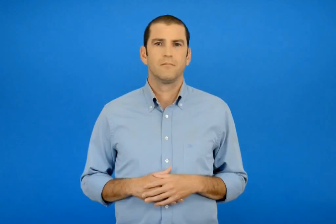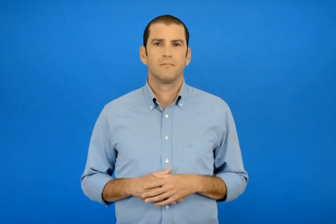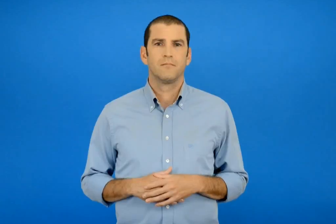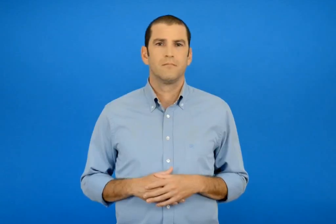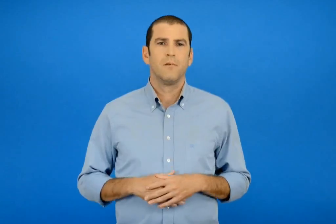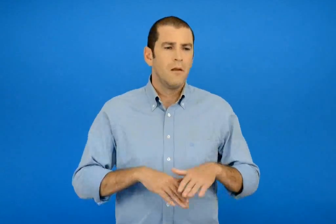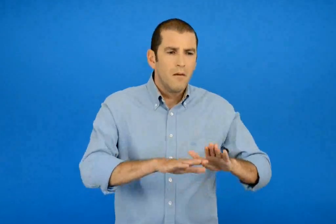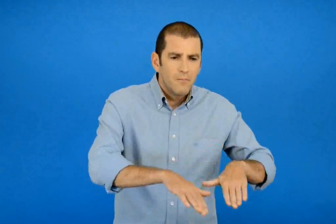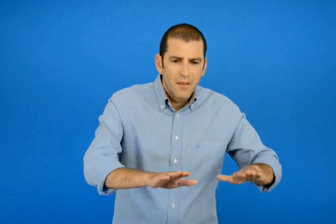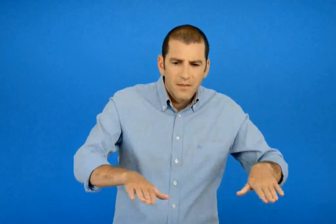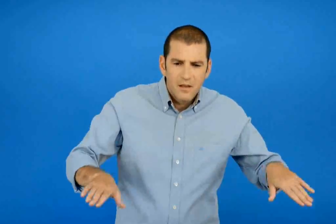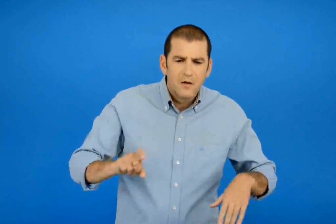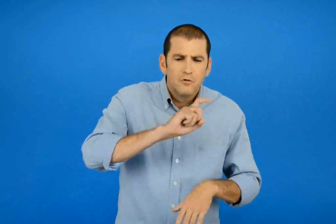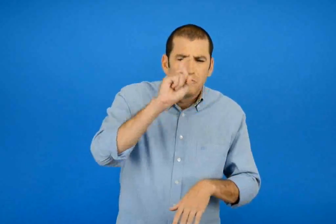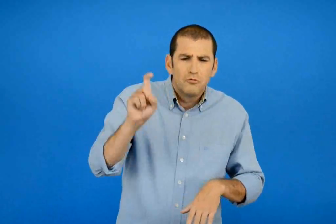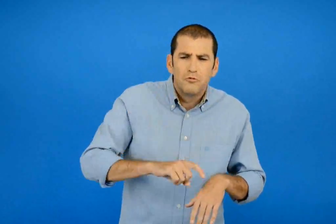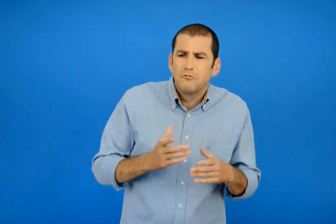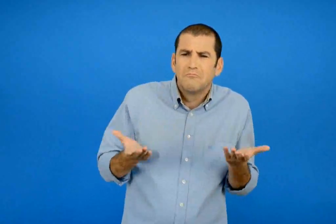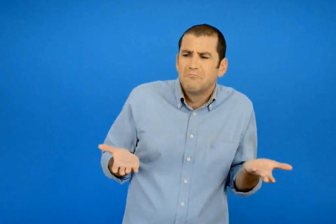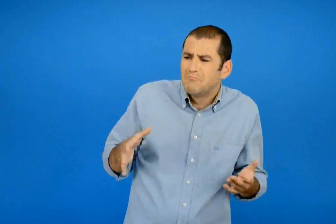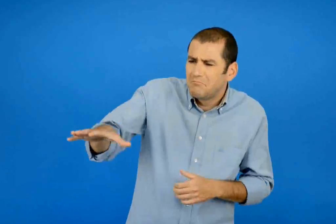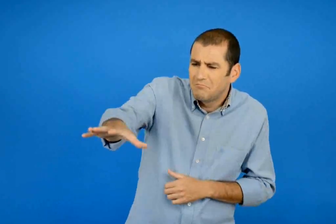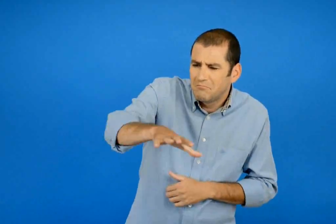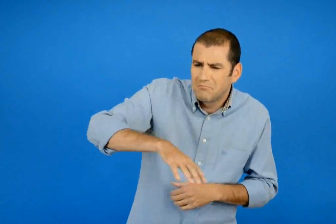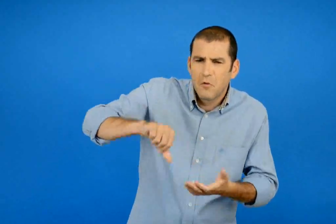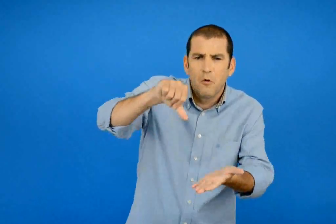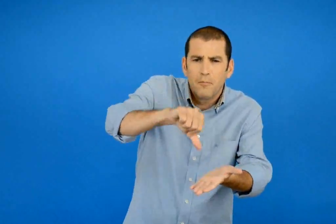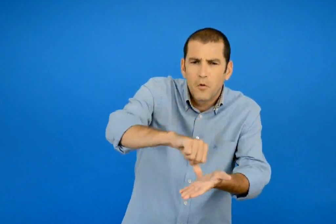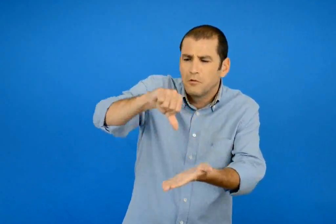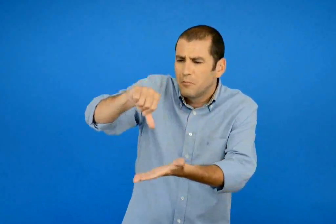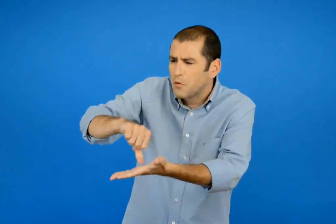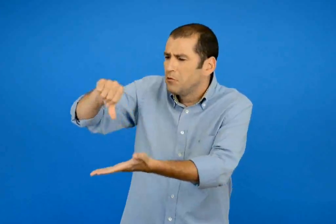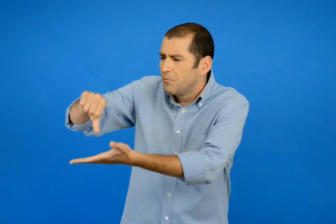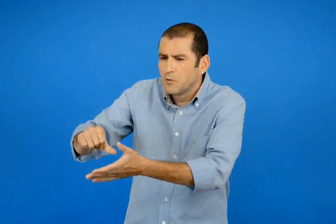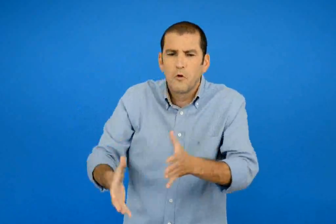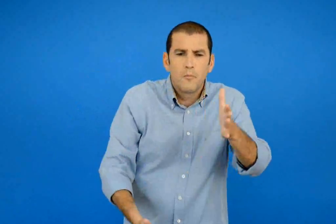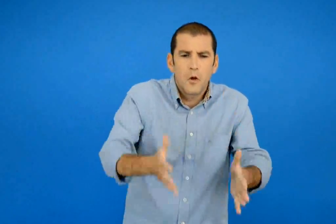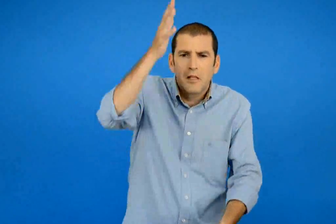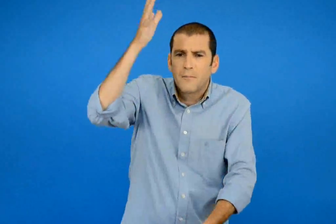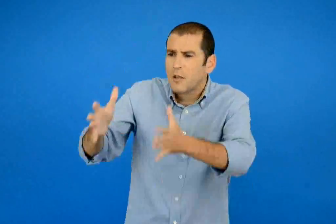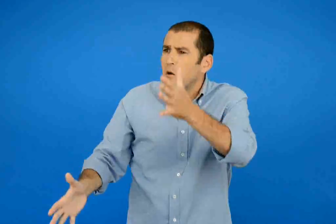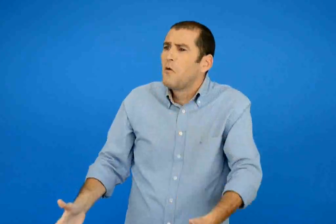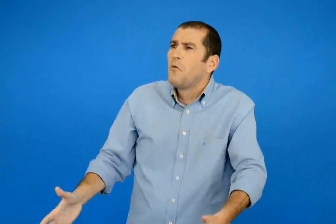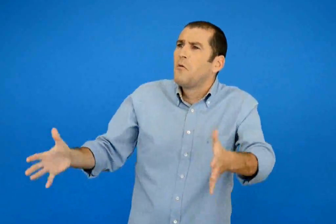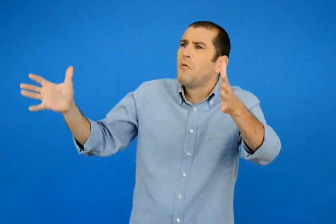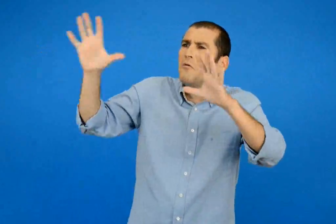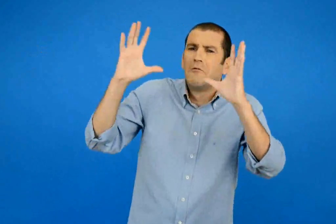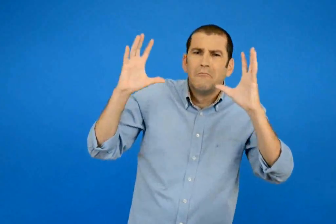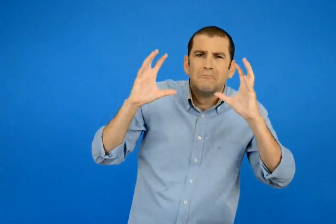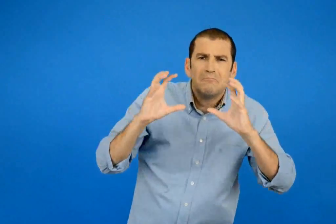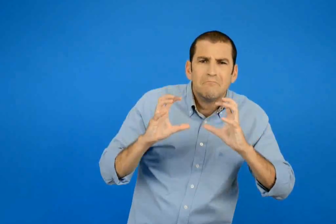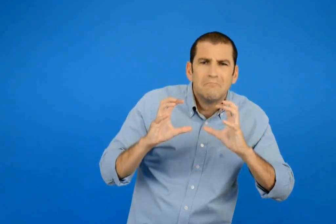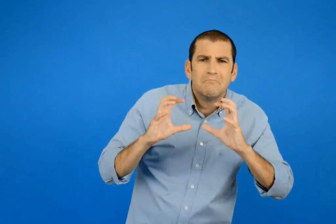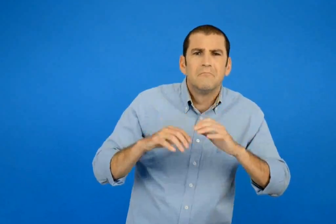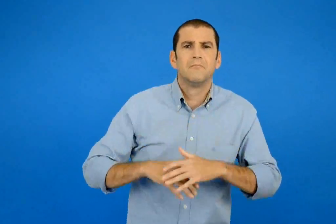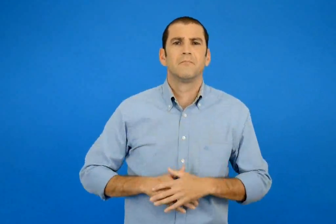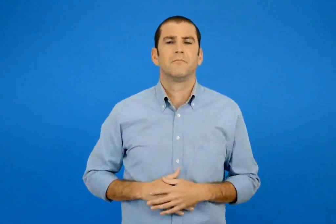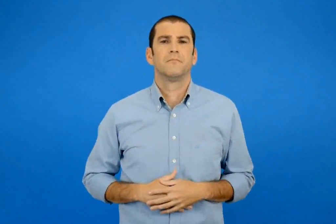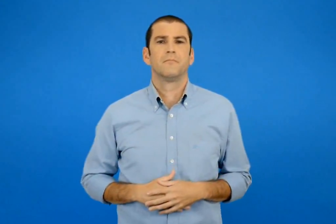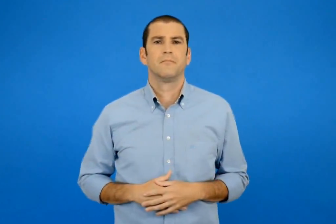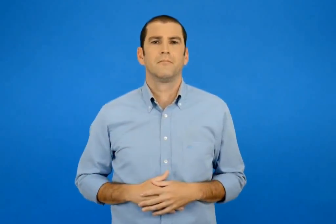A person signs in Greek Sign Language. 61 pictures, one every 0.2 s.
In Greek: τι ζωή παιδιά ειναι αυτή μες στις πολιτείες τις ψηλές τις άχαρες πολυκατοικίες ;
